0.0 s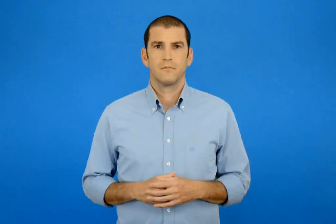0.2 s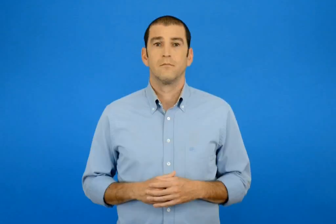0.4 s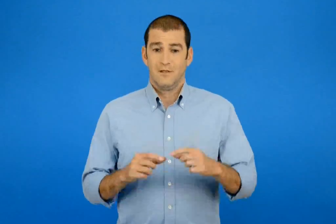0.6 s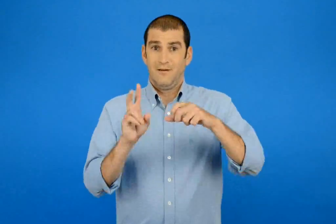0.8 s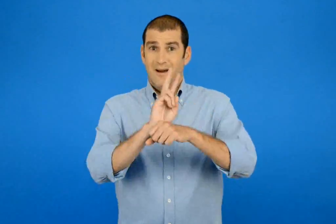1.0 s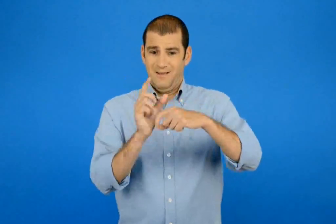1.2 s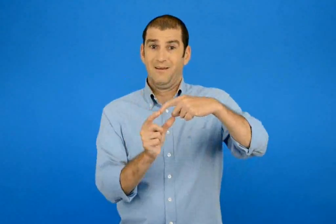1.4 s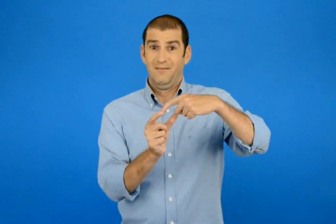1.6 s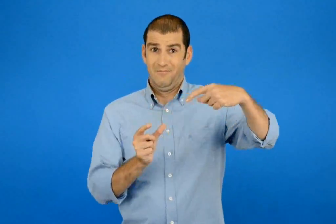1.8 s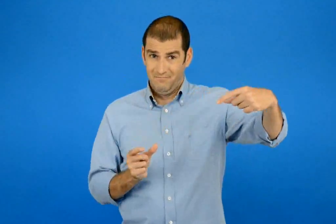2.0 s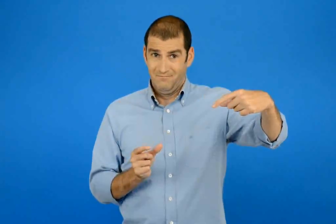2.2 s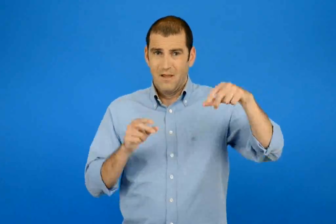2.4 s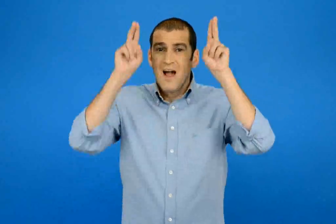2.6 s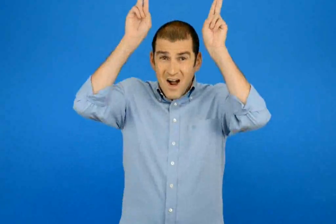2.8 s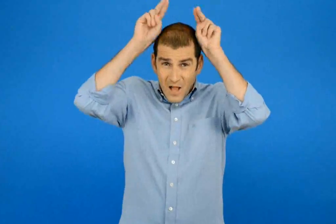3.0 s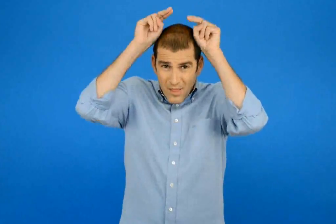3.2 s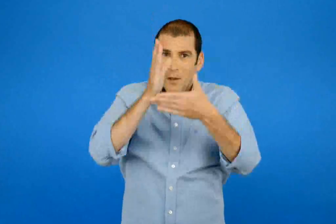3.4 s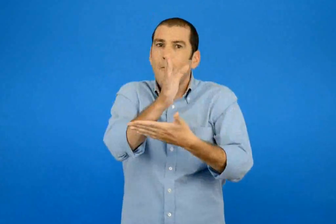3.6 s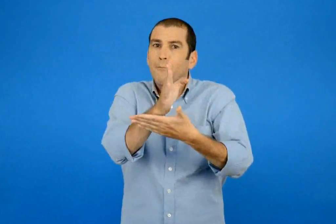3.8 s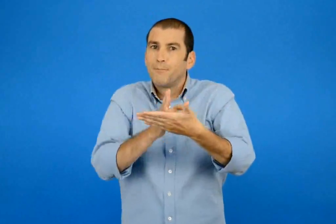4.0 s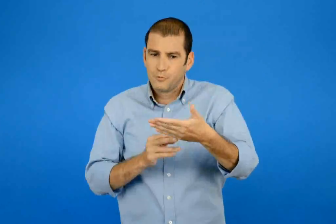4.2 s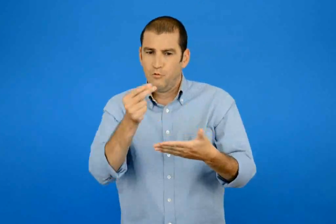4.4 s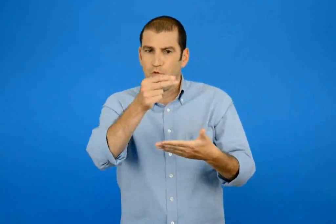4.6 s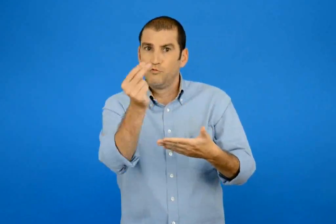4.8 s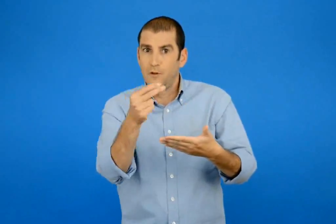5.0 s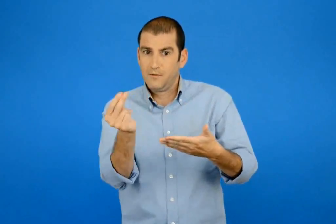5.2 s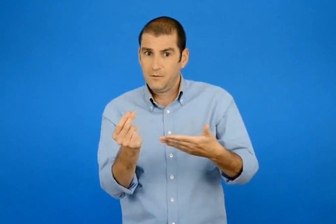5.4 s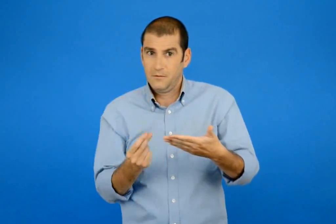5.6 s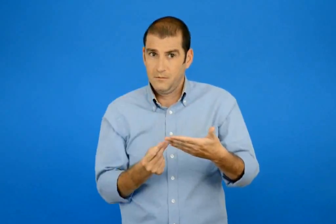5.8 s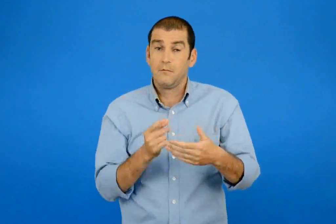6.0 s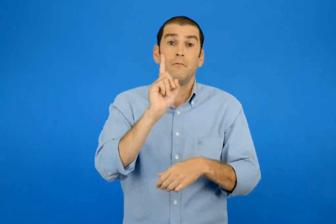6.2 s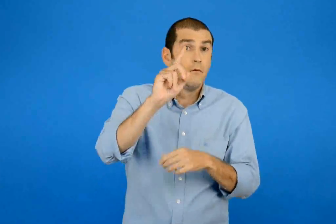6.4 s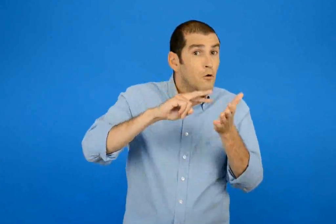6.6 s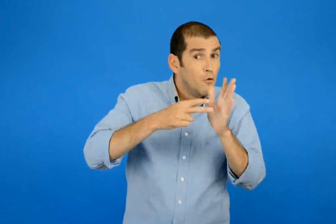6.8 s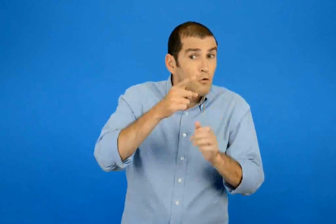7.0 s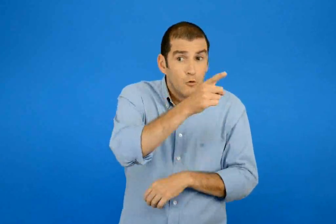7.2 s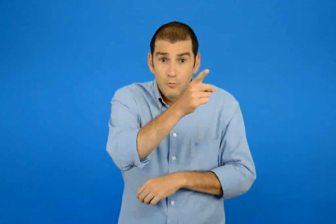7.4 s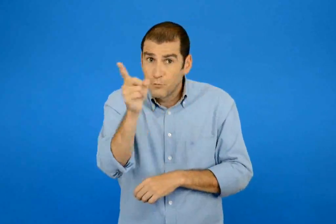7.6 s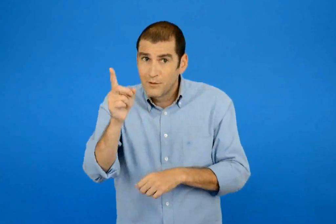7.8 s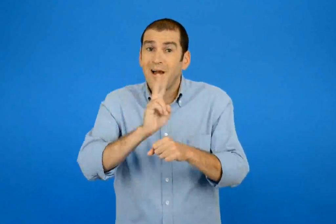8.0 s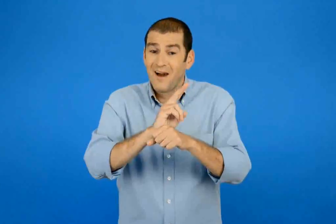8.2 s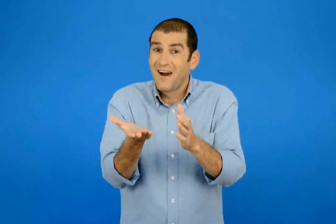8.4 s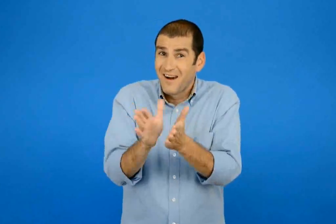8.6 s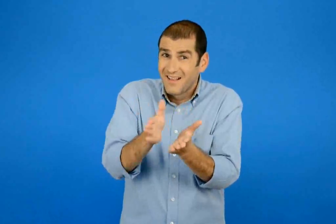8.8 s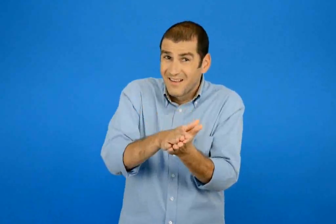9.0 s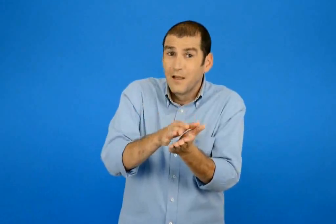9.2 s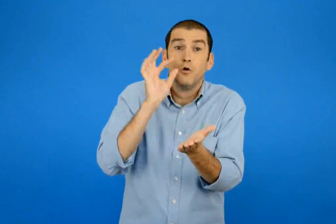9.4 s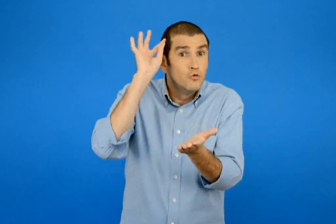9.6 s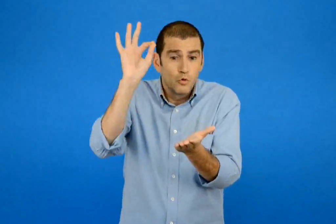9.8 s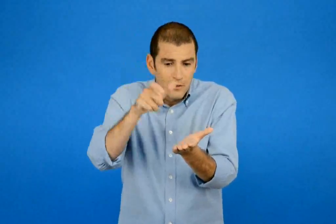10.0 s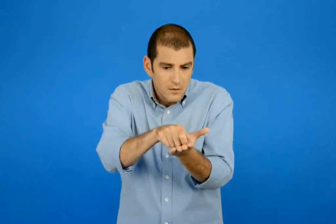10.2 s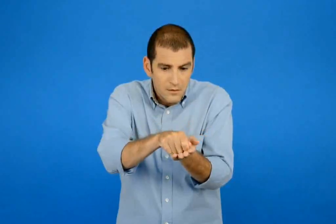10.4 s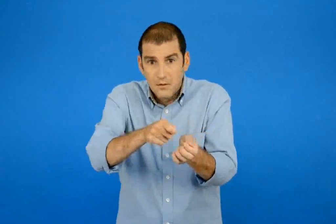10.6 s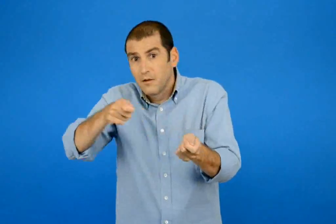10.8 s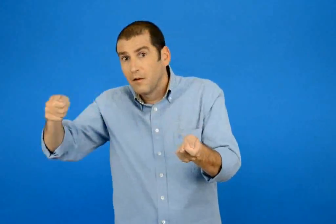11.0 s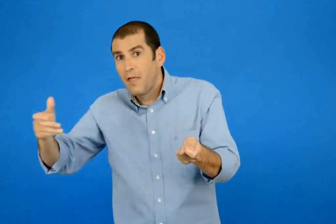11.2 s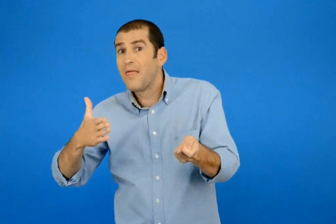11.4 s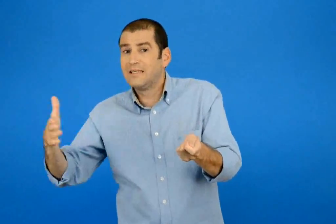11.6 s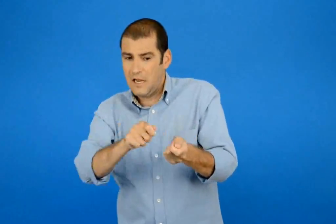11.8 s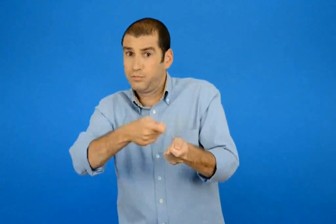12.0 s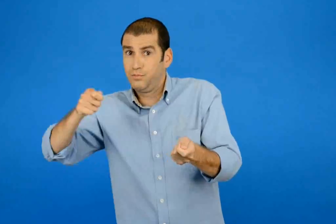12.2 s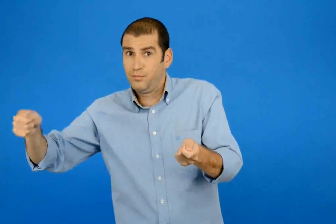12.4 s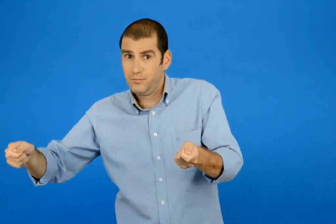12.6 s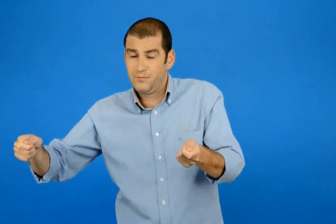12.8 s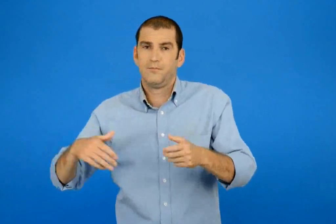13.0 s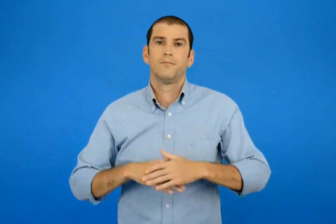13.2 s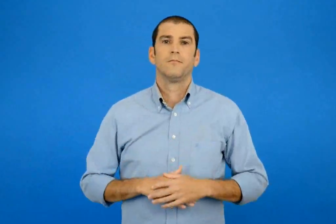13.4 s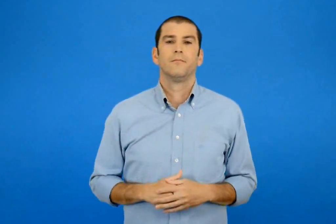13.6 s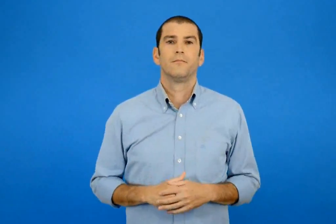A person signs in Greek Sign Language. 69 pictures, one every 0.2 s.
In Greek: ζωγραφίζετε το μισό λαγουδάκι προσέχετε ώστε το διπλωμένο χαρτί να ανοίγει από τη δεξιά πλευρά
